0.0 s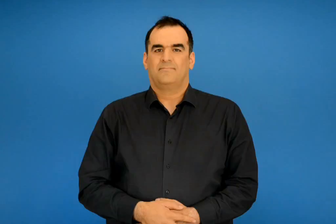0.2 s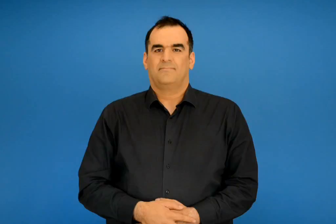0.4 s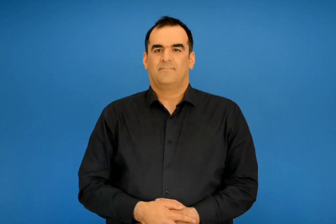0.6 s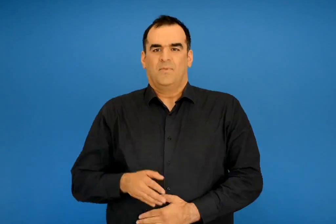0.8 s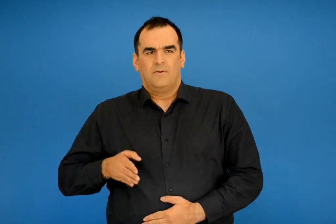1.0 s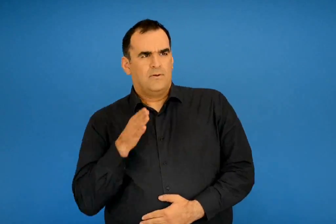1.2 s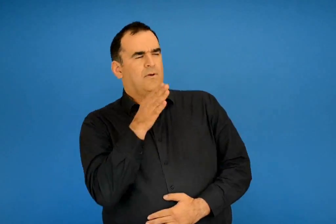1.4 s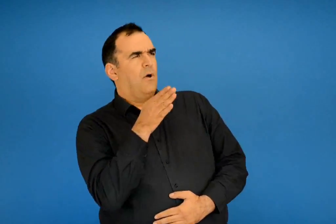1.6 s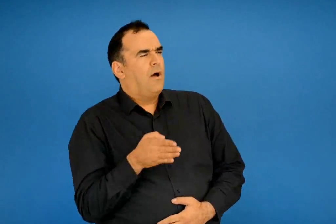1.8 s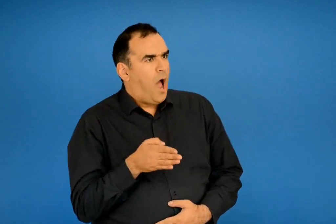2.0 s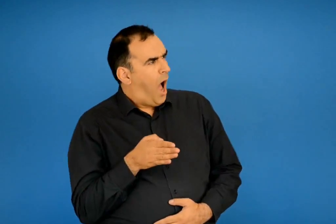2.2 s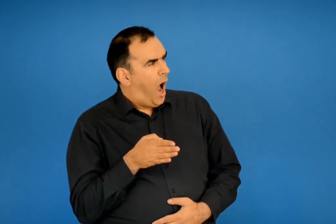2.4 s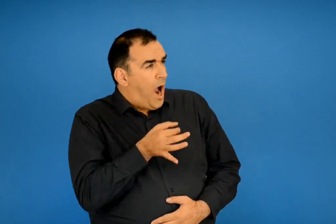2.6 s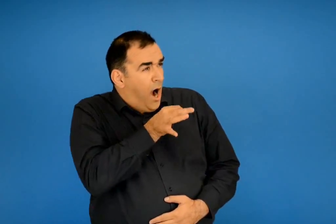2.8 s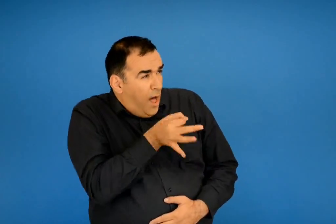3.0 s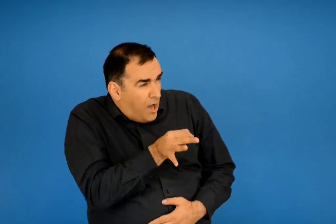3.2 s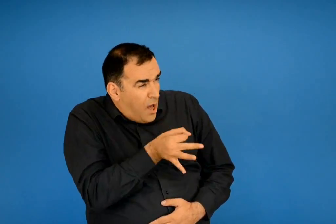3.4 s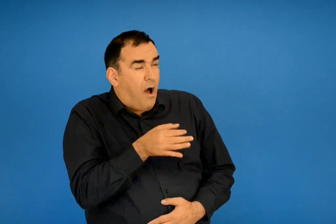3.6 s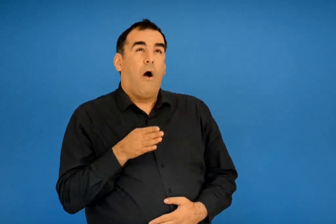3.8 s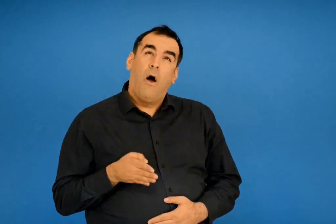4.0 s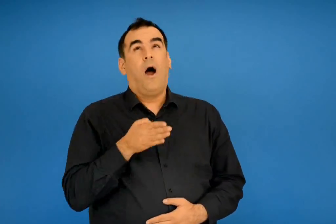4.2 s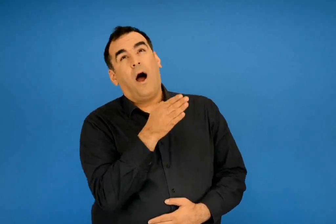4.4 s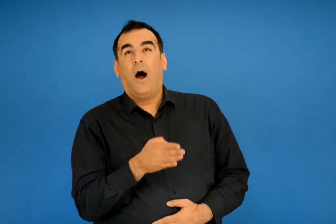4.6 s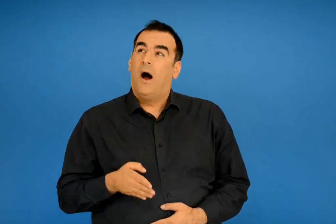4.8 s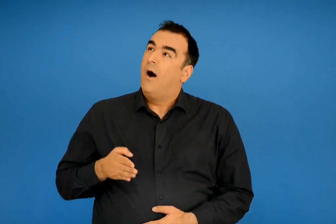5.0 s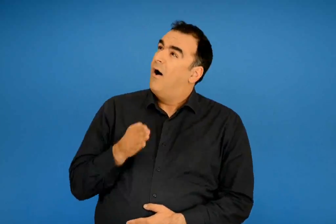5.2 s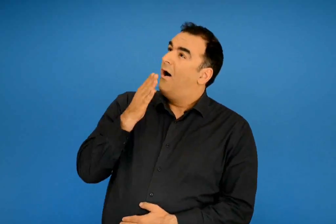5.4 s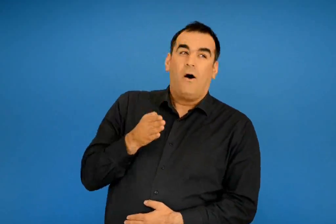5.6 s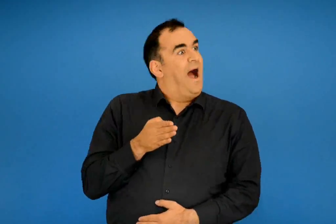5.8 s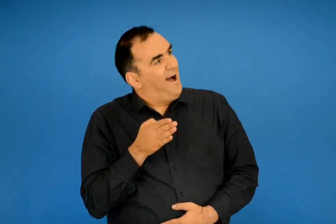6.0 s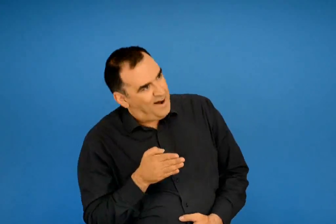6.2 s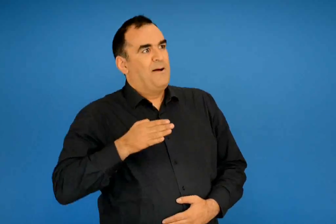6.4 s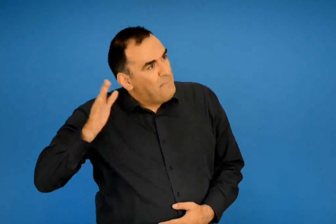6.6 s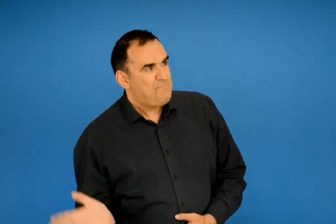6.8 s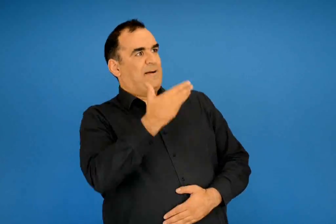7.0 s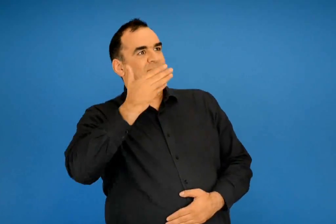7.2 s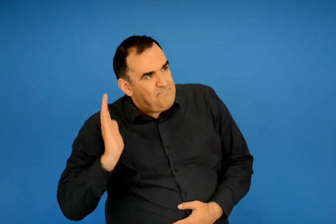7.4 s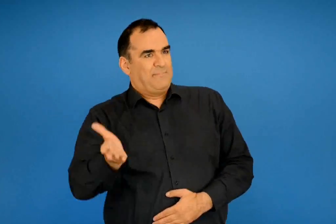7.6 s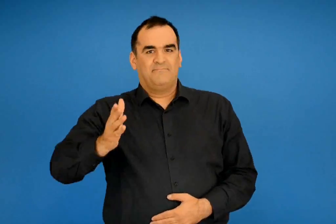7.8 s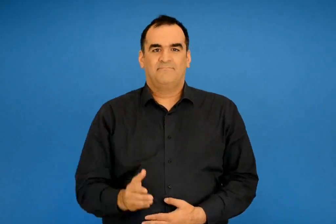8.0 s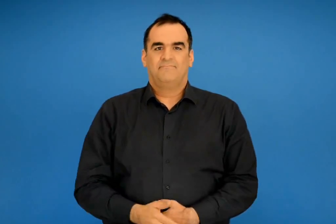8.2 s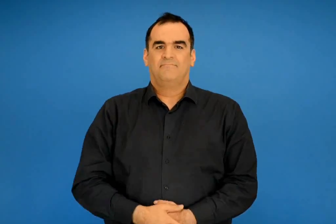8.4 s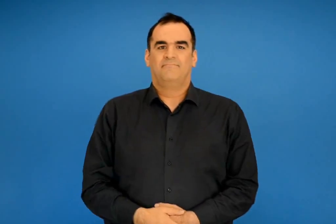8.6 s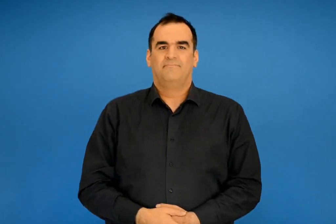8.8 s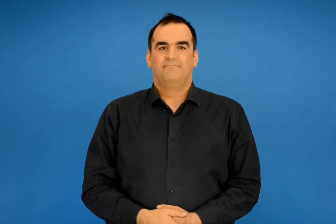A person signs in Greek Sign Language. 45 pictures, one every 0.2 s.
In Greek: καραγκιόζης αν είναι για λίρες τότε πάμε
